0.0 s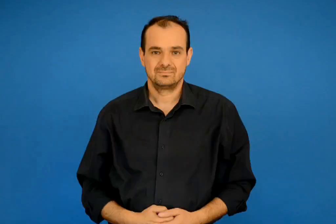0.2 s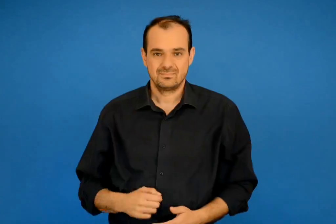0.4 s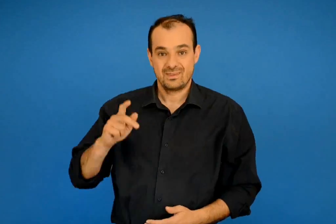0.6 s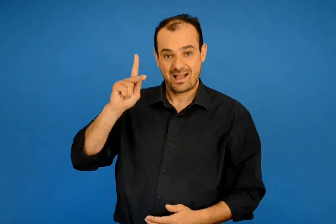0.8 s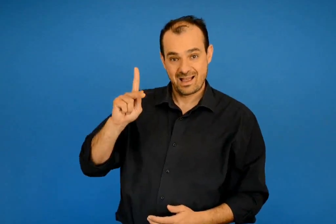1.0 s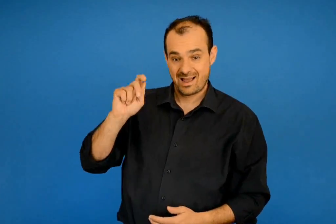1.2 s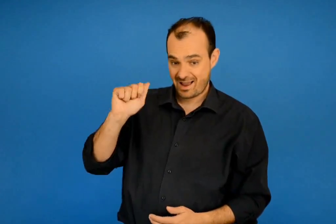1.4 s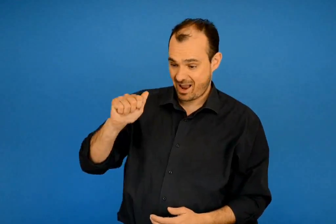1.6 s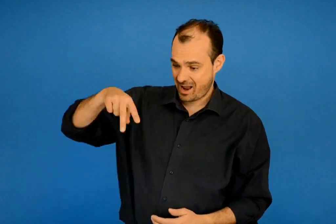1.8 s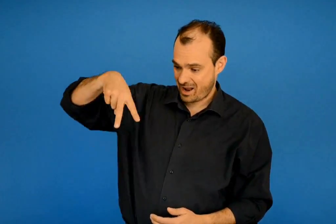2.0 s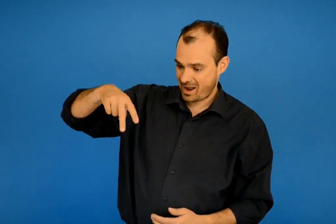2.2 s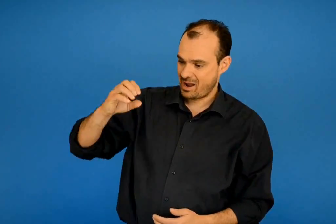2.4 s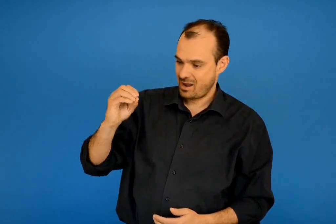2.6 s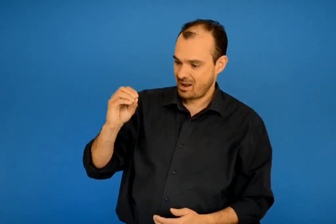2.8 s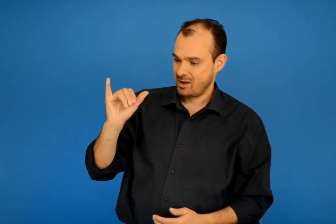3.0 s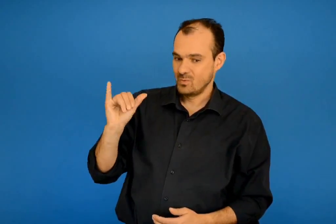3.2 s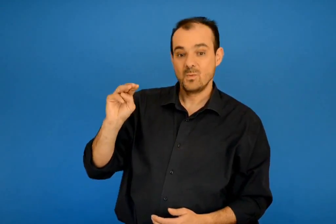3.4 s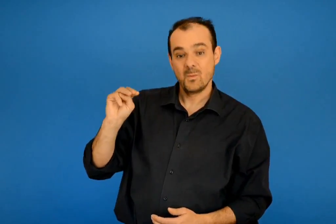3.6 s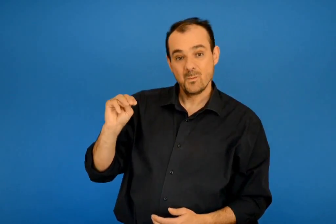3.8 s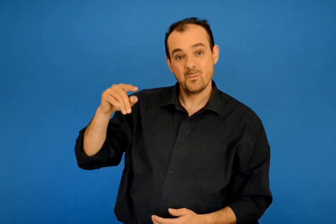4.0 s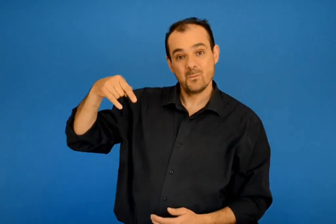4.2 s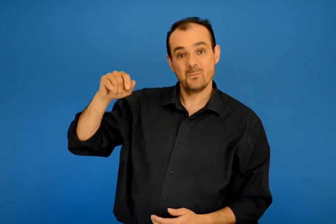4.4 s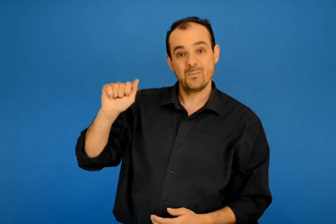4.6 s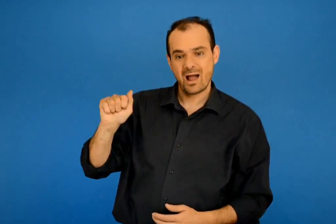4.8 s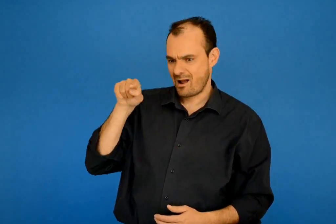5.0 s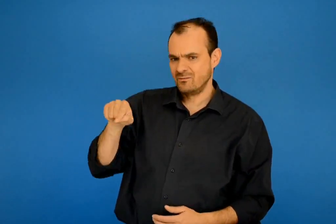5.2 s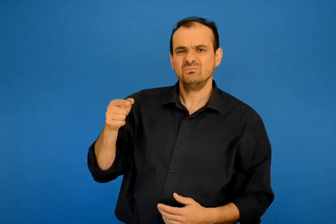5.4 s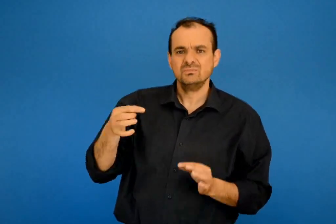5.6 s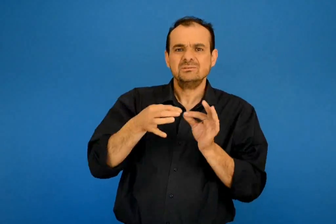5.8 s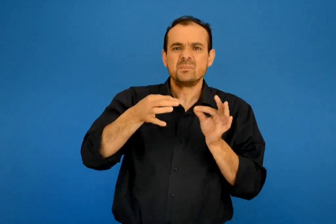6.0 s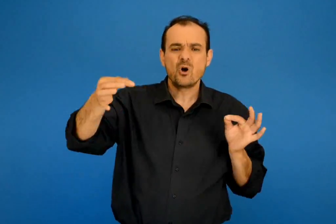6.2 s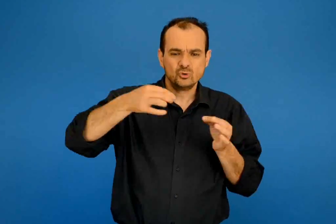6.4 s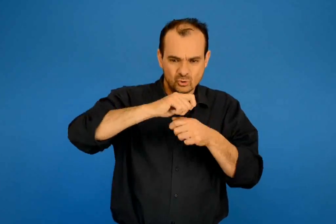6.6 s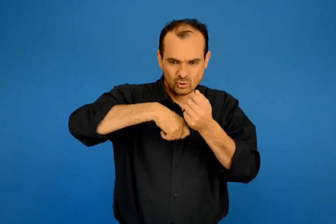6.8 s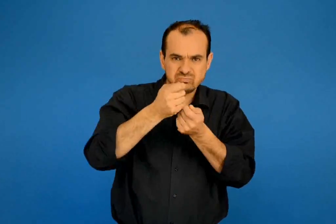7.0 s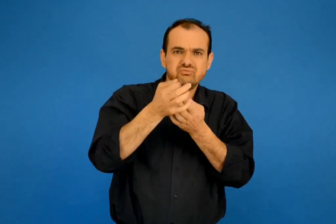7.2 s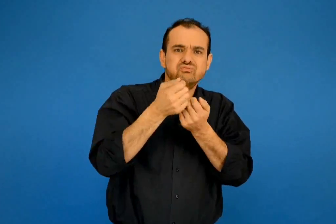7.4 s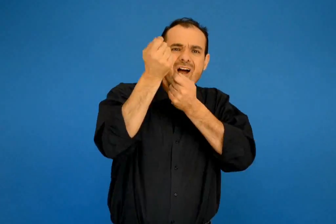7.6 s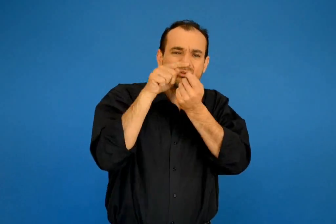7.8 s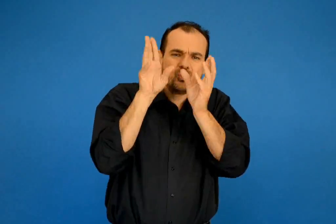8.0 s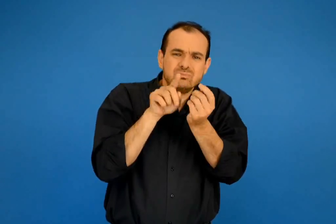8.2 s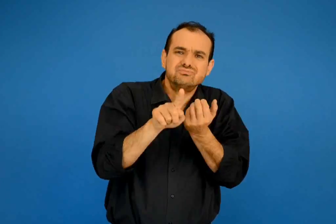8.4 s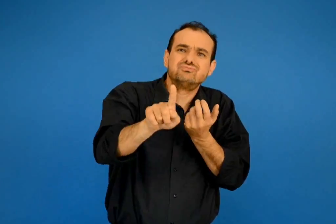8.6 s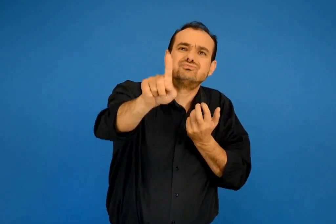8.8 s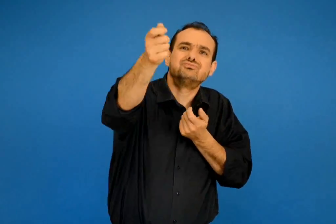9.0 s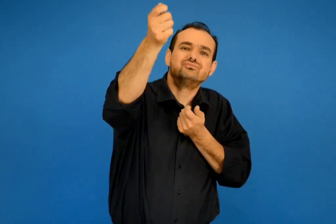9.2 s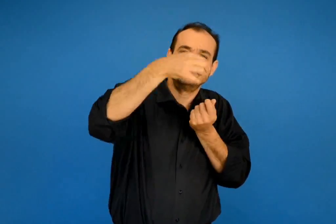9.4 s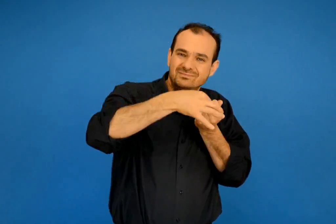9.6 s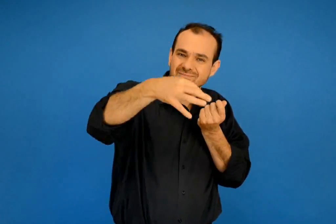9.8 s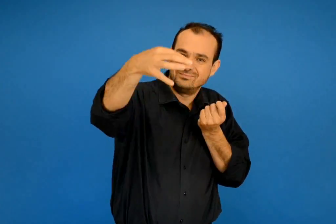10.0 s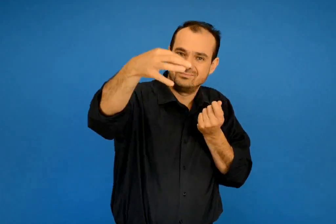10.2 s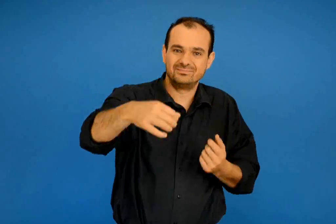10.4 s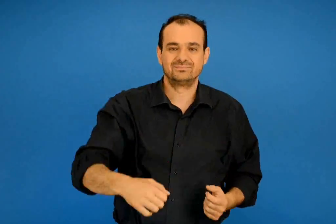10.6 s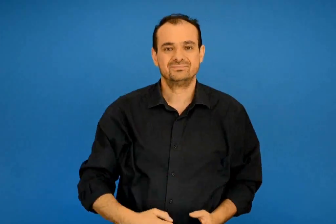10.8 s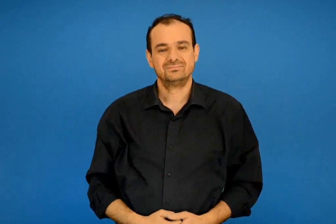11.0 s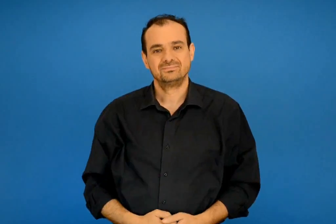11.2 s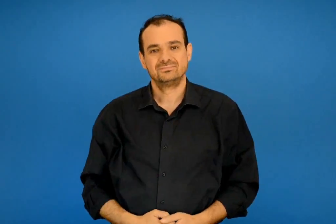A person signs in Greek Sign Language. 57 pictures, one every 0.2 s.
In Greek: καλούμπα ο σπάγκος με τον οποίο πετάμε τον αϊτό
